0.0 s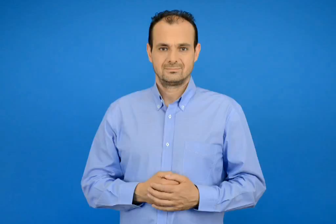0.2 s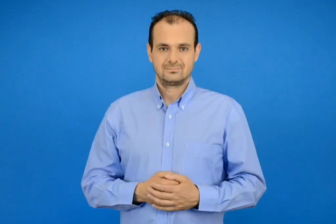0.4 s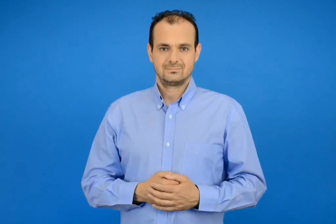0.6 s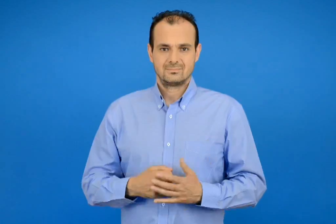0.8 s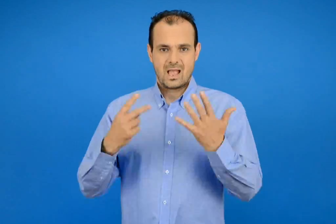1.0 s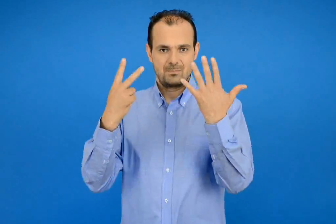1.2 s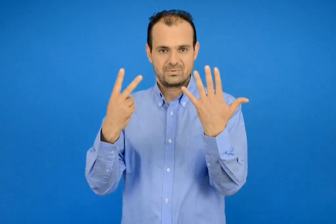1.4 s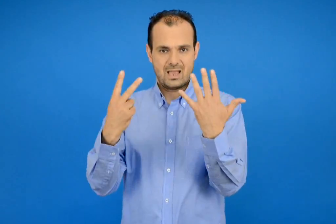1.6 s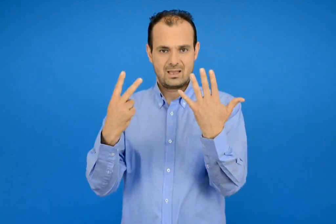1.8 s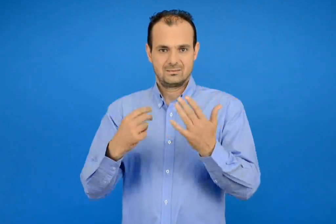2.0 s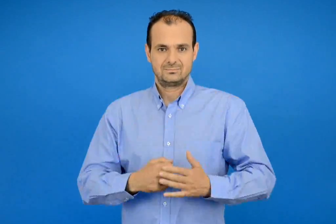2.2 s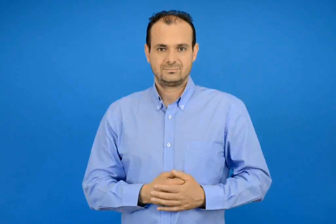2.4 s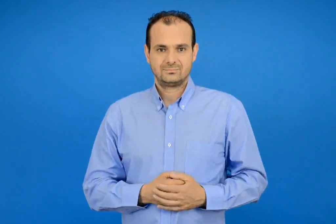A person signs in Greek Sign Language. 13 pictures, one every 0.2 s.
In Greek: επτά
